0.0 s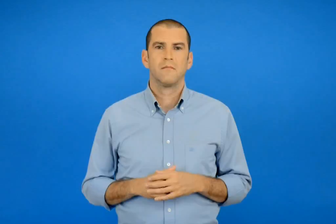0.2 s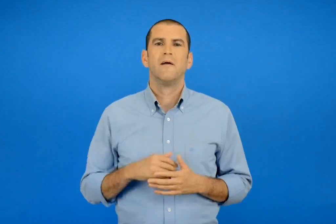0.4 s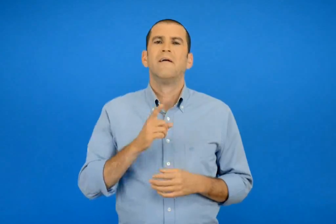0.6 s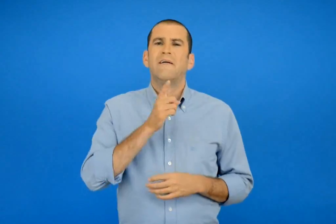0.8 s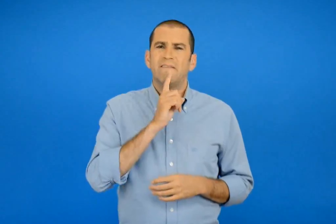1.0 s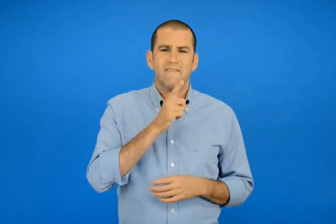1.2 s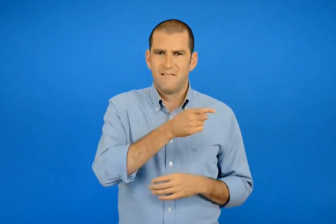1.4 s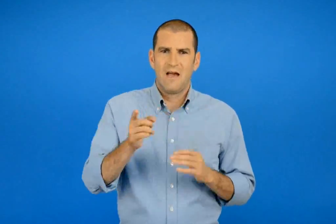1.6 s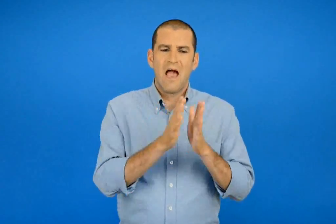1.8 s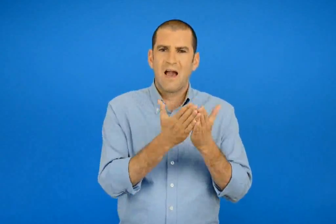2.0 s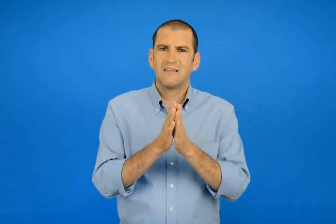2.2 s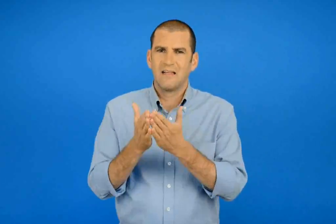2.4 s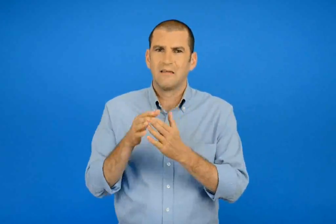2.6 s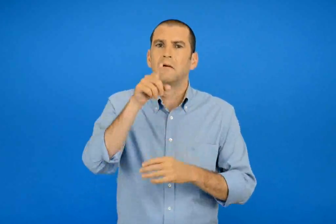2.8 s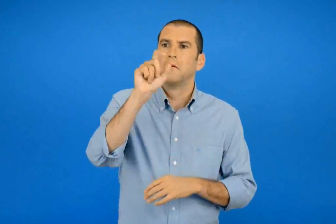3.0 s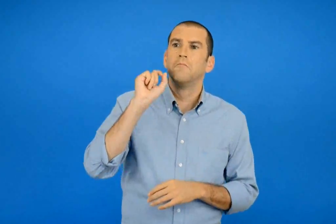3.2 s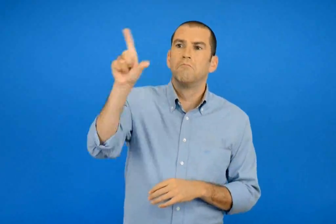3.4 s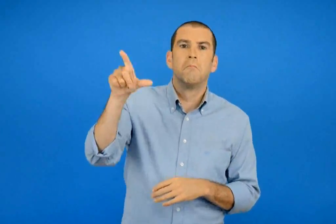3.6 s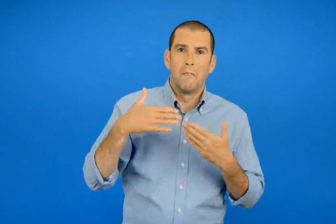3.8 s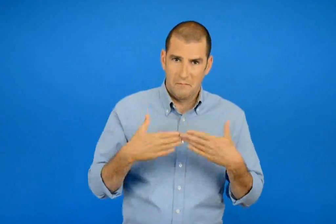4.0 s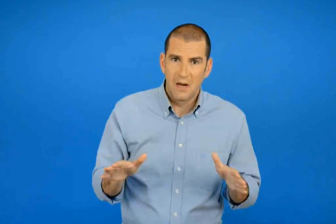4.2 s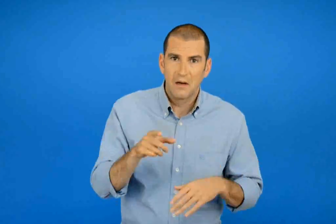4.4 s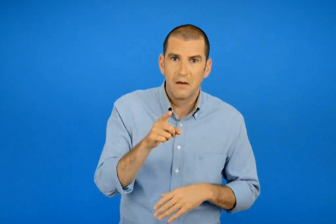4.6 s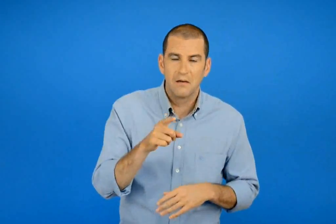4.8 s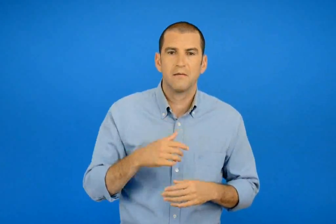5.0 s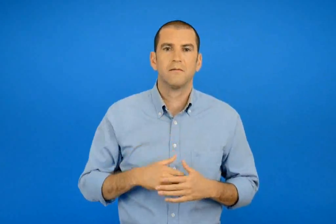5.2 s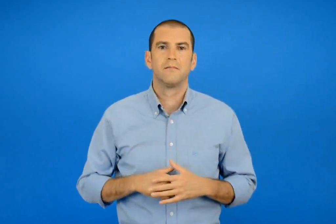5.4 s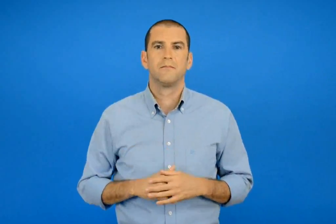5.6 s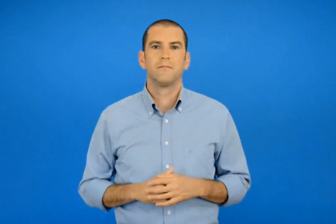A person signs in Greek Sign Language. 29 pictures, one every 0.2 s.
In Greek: έχεις στείλει ποτέ τέτοιες κάρτες ;
